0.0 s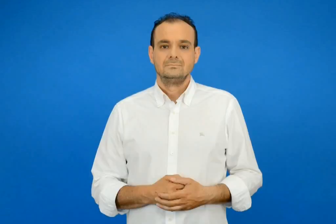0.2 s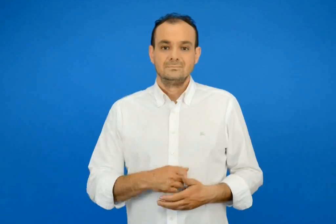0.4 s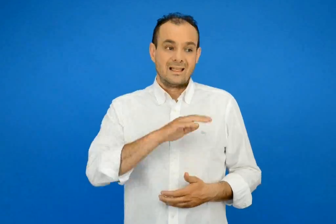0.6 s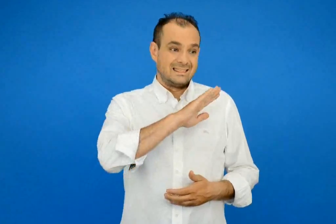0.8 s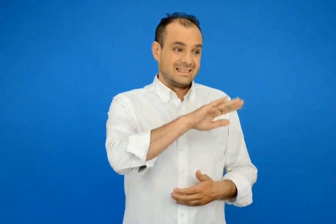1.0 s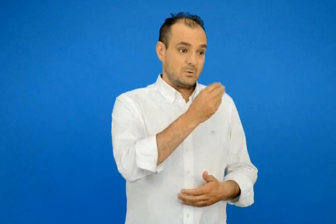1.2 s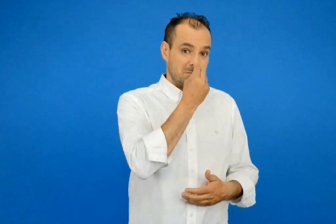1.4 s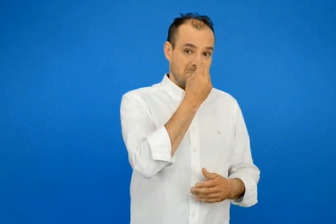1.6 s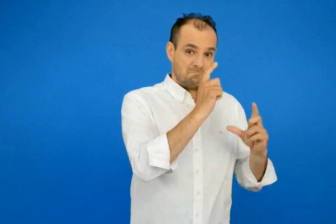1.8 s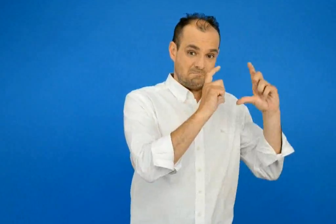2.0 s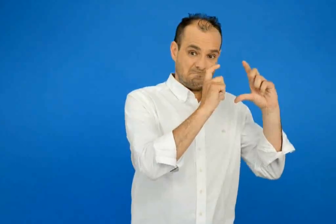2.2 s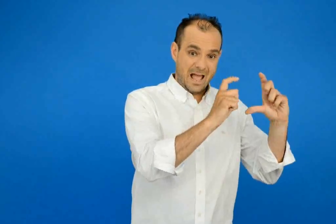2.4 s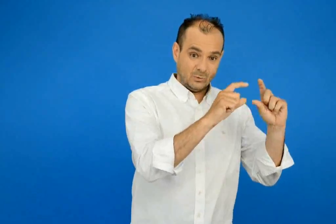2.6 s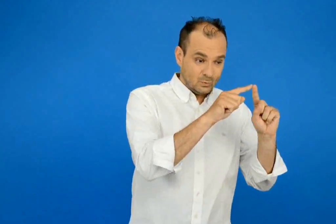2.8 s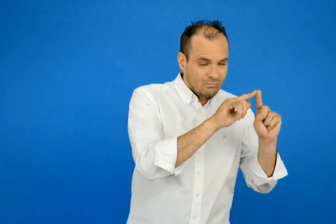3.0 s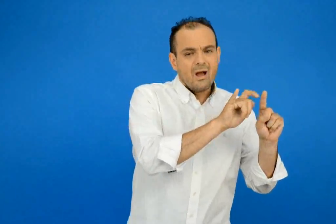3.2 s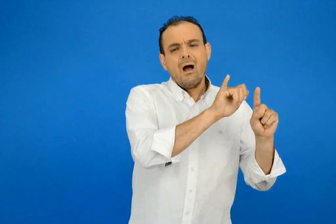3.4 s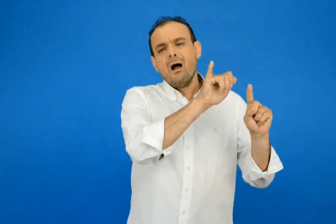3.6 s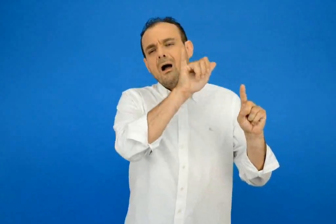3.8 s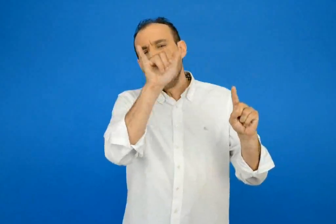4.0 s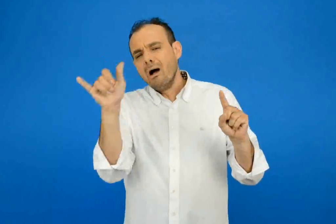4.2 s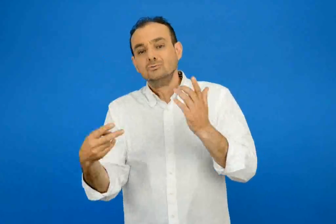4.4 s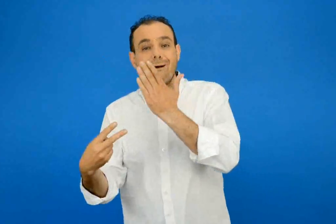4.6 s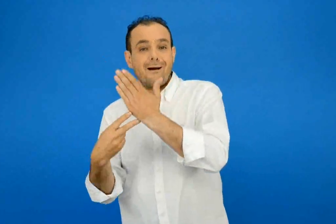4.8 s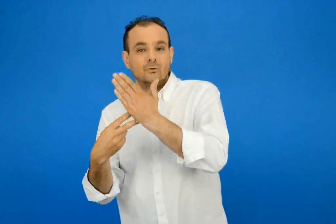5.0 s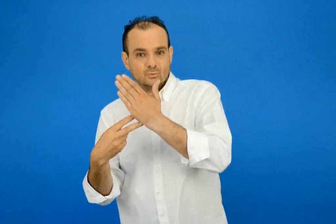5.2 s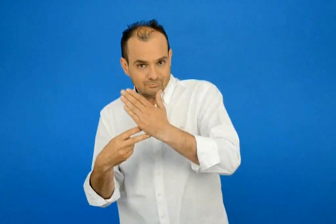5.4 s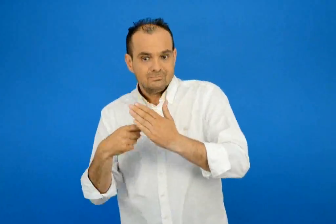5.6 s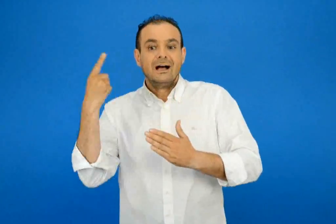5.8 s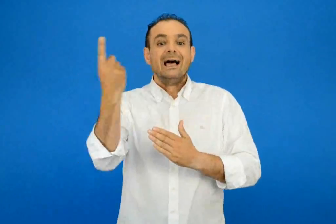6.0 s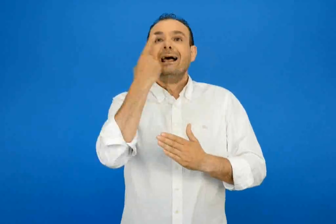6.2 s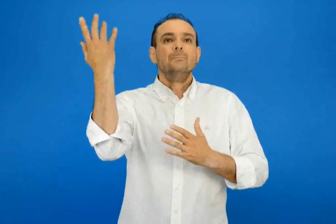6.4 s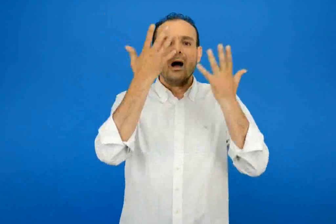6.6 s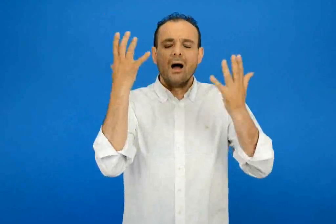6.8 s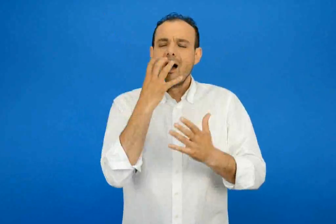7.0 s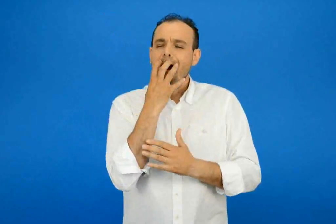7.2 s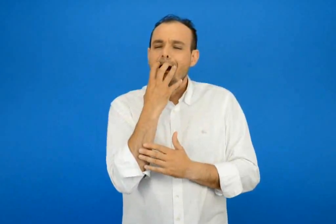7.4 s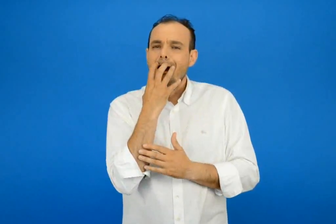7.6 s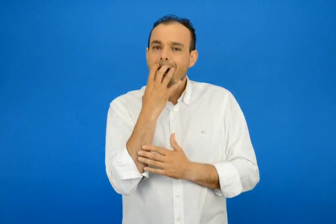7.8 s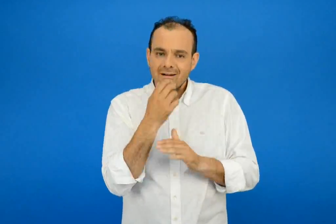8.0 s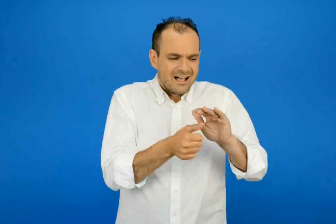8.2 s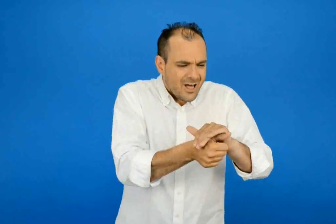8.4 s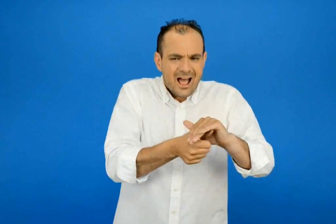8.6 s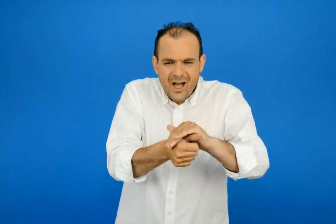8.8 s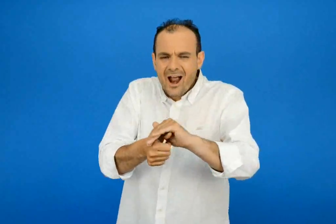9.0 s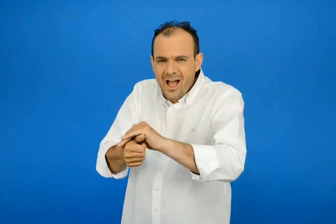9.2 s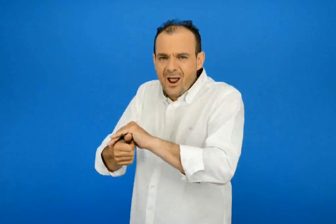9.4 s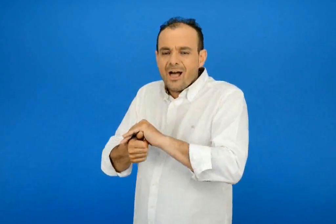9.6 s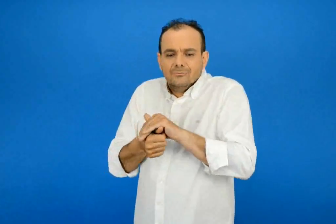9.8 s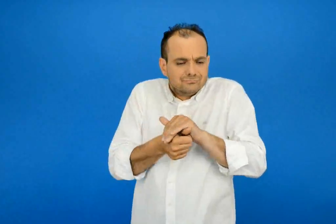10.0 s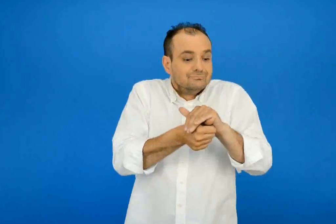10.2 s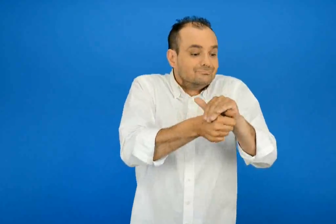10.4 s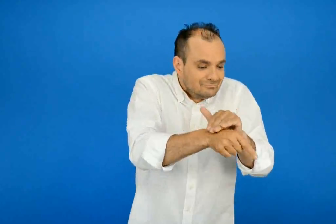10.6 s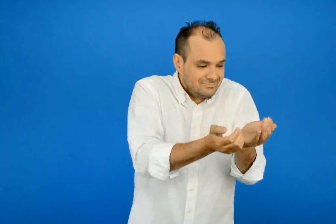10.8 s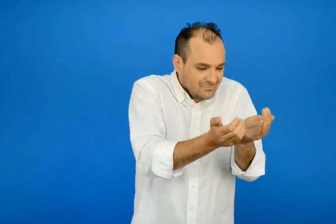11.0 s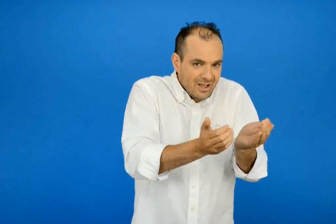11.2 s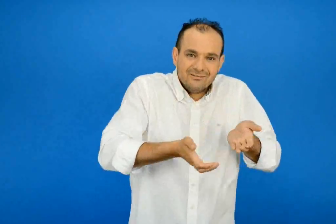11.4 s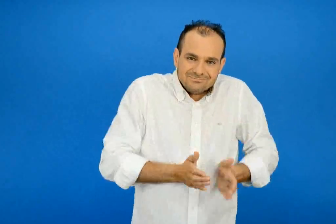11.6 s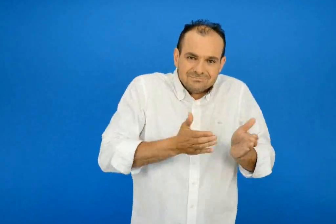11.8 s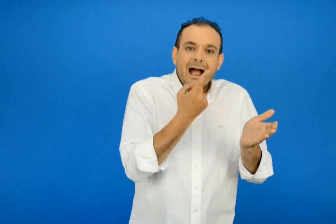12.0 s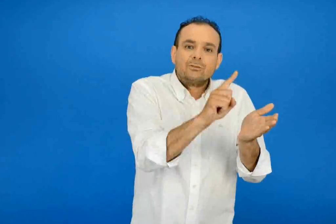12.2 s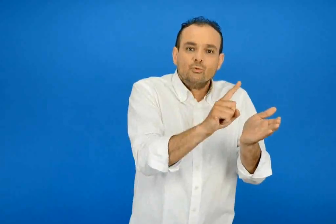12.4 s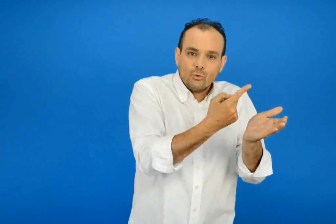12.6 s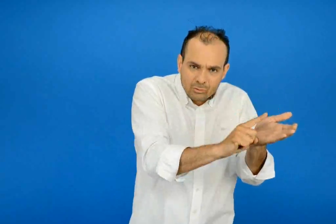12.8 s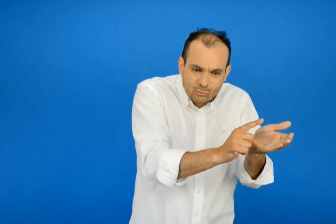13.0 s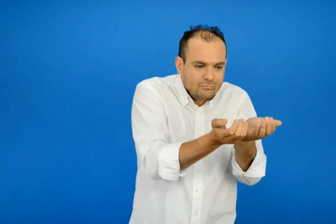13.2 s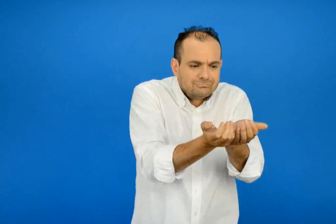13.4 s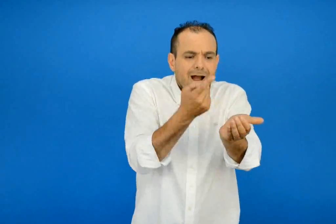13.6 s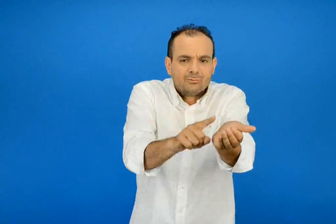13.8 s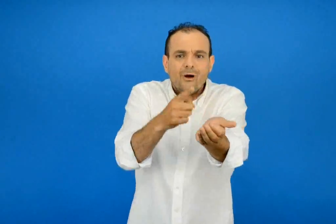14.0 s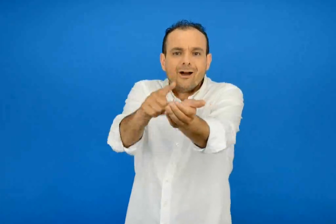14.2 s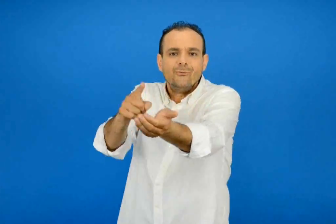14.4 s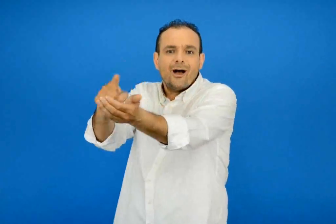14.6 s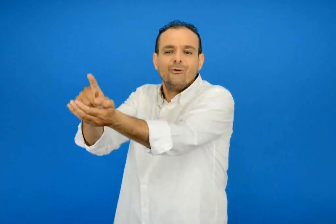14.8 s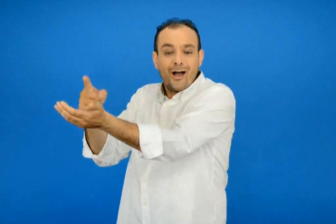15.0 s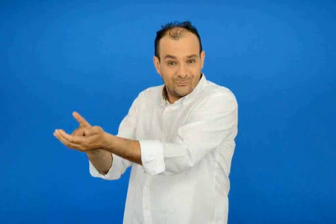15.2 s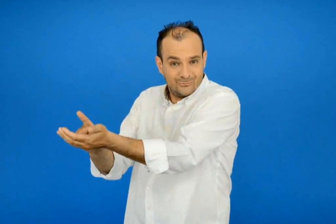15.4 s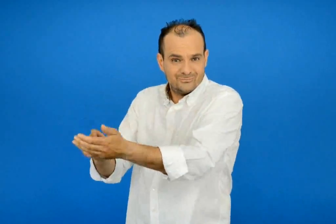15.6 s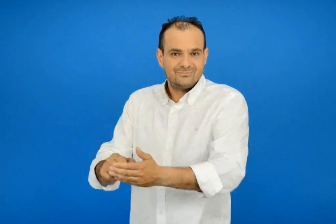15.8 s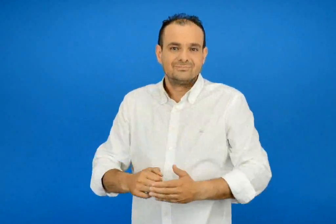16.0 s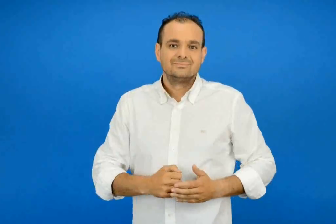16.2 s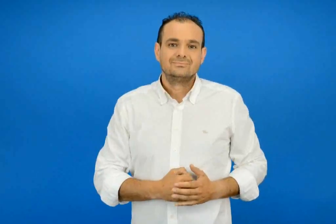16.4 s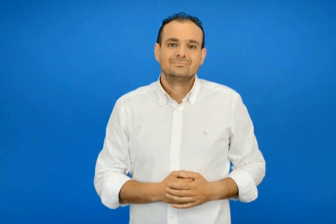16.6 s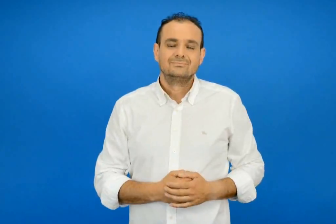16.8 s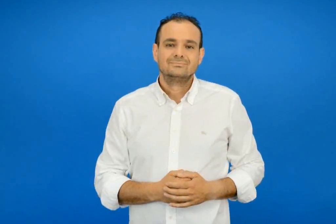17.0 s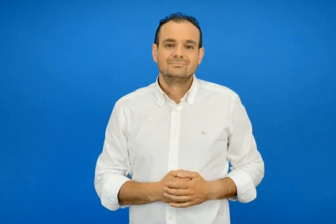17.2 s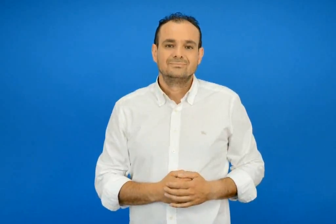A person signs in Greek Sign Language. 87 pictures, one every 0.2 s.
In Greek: από τα τέλη μαΐου έως τον αύγουστο όταν το κλίμα είναι ζεστό οι χελώνες αφήνουν εκατο αυγά σε καθεμιά φωλιά
